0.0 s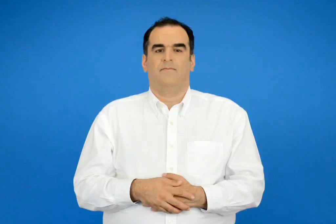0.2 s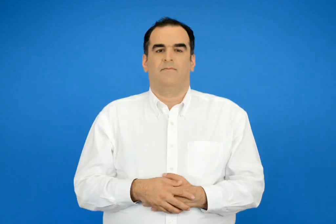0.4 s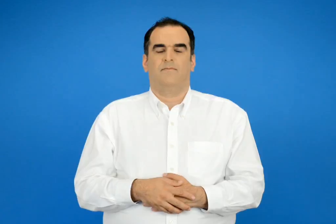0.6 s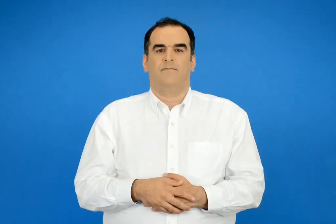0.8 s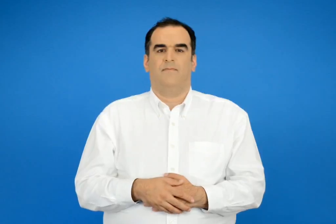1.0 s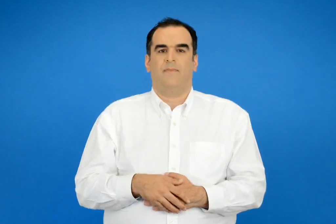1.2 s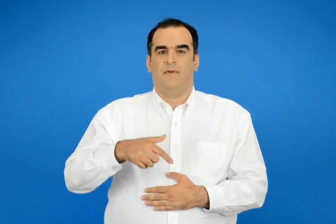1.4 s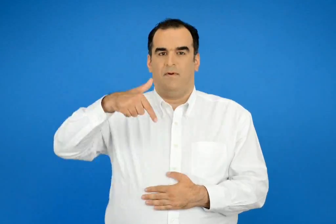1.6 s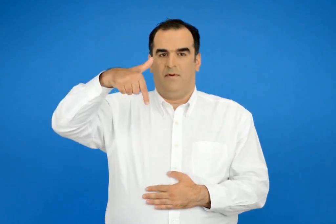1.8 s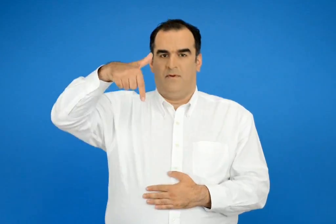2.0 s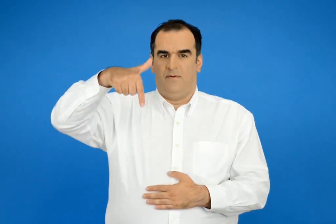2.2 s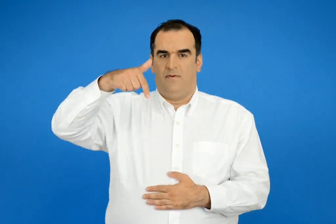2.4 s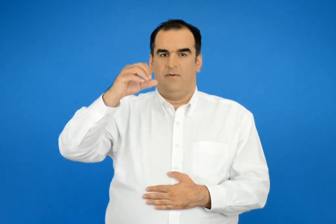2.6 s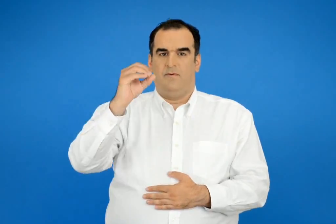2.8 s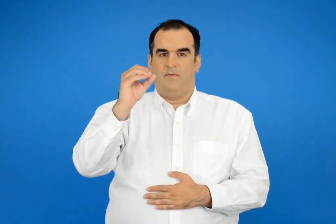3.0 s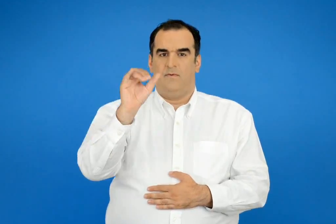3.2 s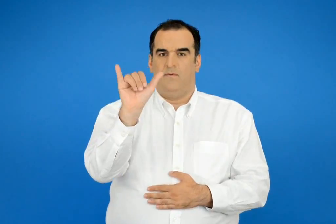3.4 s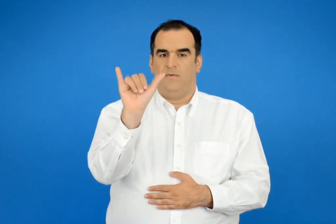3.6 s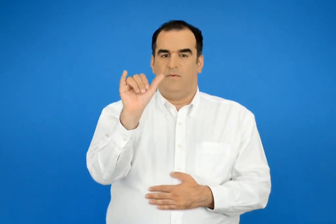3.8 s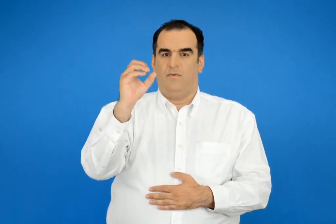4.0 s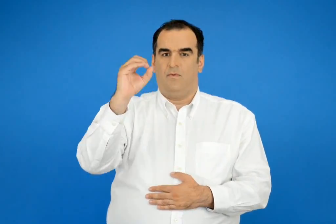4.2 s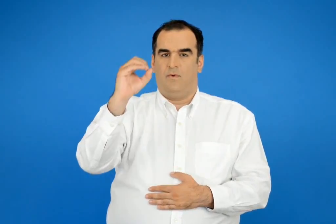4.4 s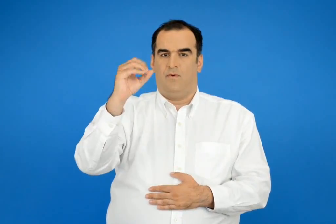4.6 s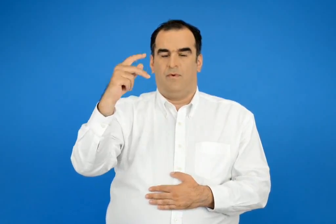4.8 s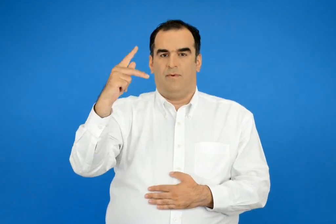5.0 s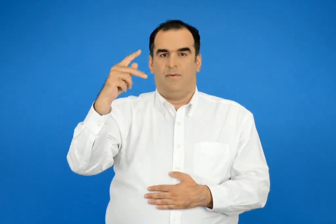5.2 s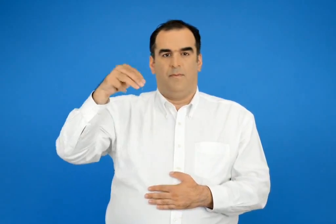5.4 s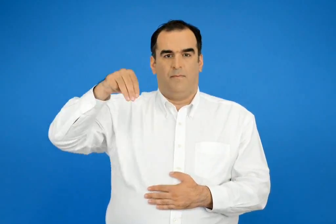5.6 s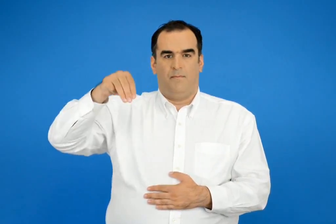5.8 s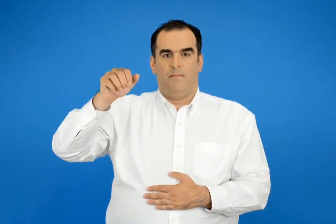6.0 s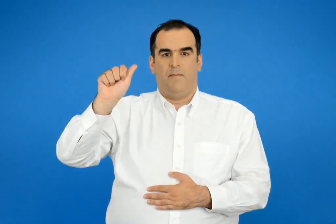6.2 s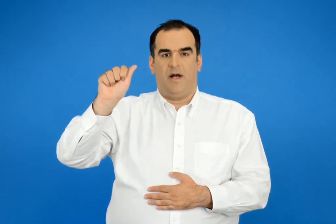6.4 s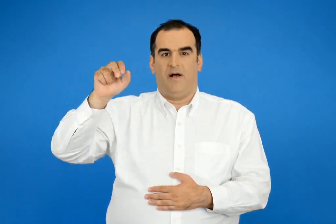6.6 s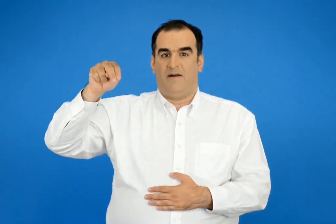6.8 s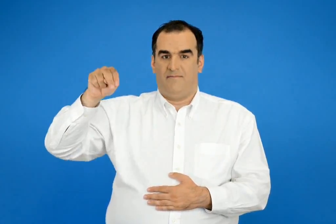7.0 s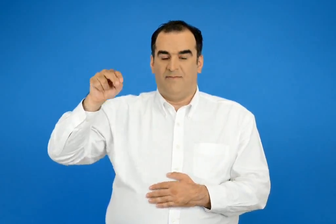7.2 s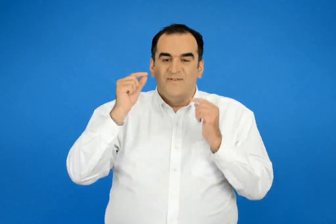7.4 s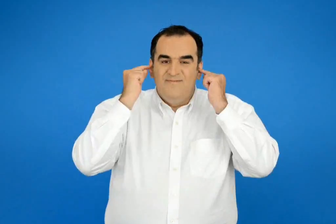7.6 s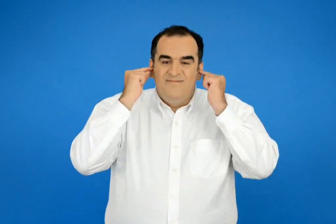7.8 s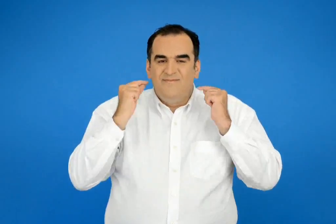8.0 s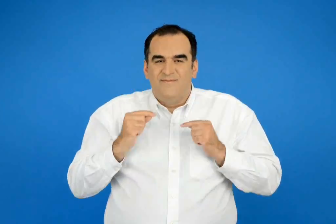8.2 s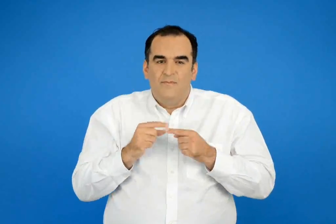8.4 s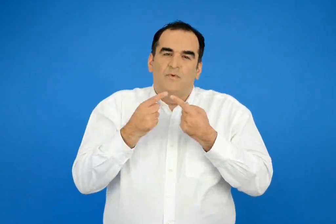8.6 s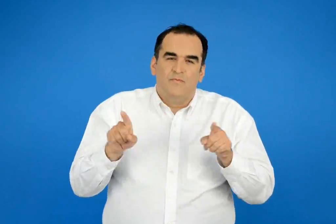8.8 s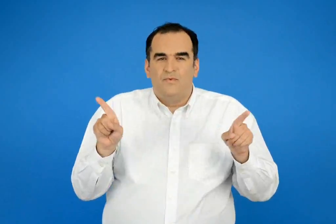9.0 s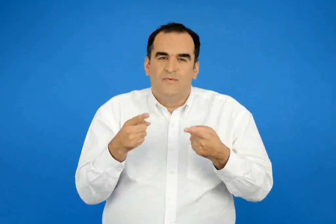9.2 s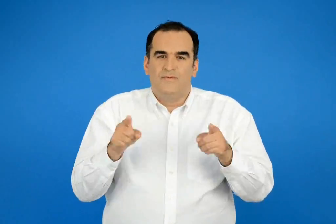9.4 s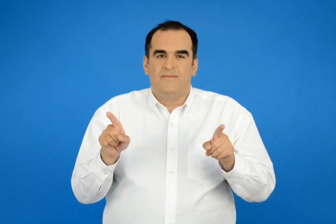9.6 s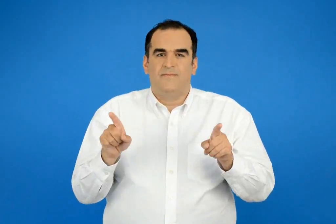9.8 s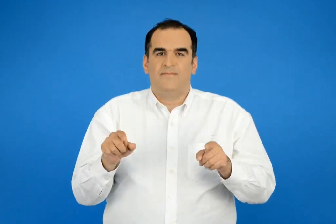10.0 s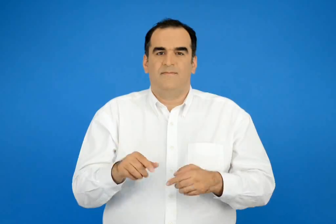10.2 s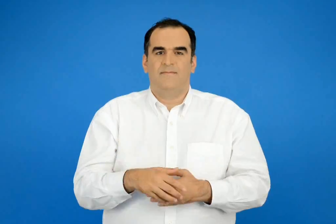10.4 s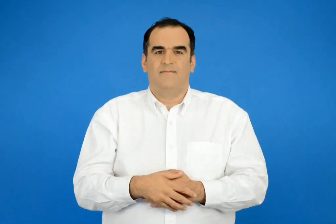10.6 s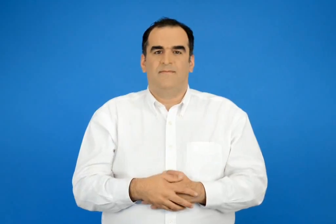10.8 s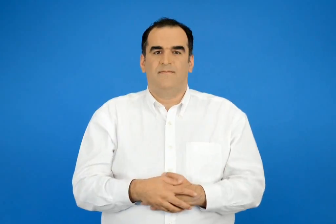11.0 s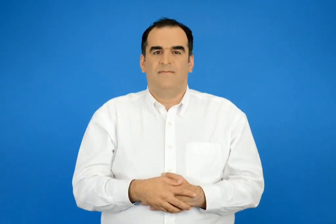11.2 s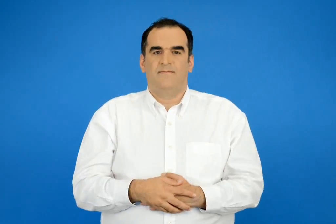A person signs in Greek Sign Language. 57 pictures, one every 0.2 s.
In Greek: γουόκμαν
